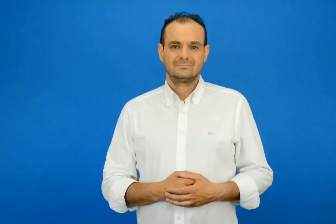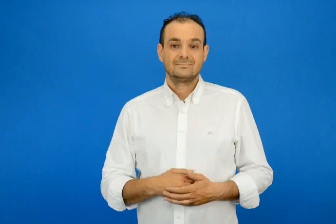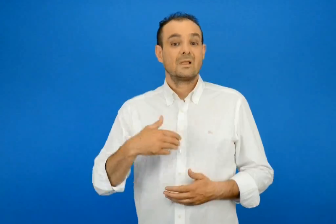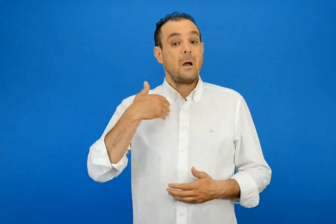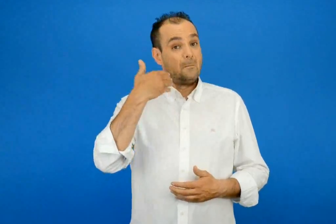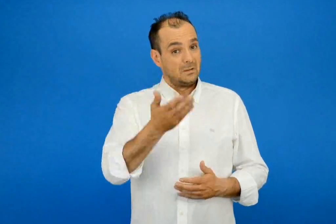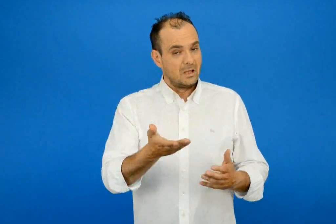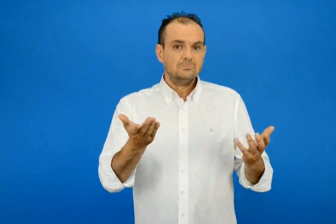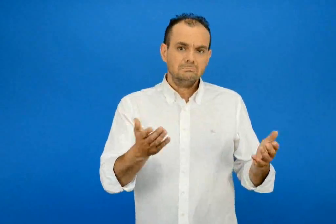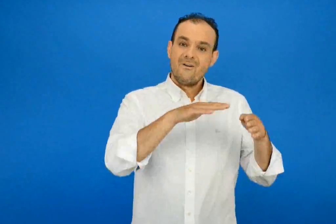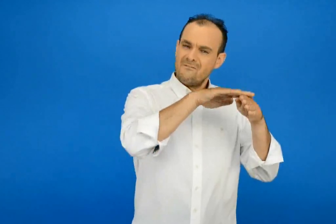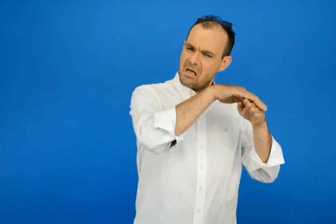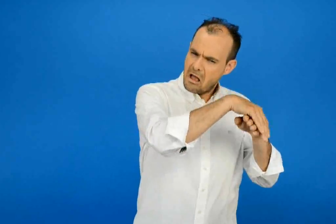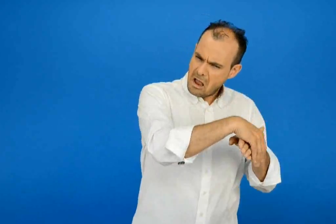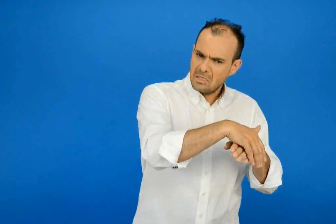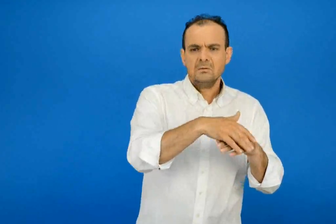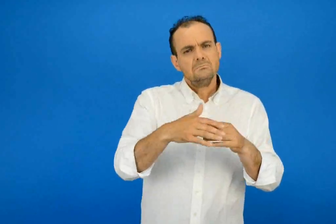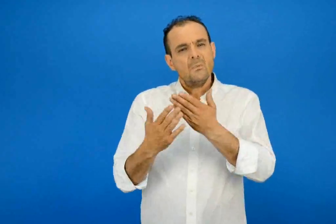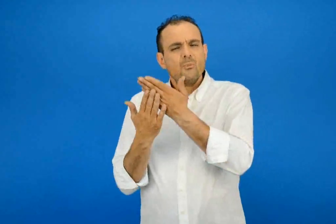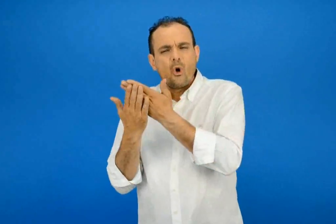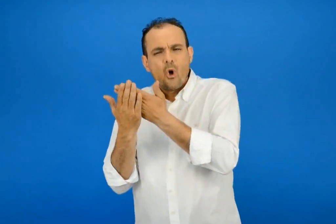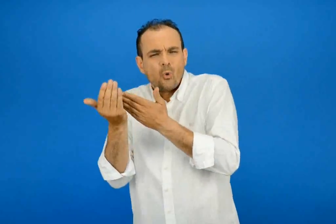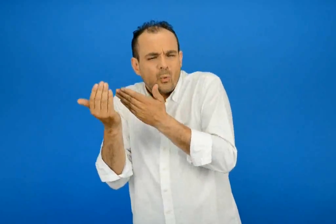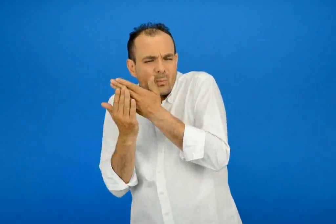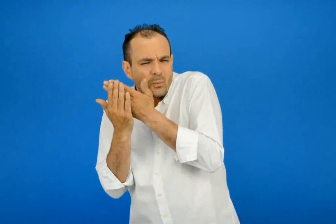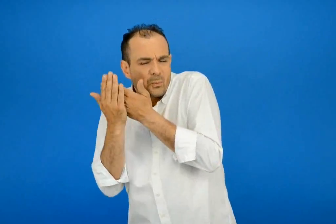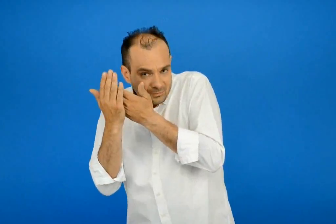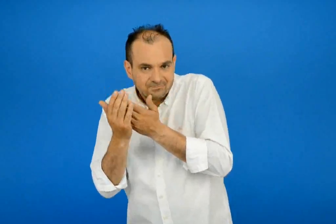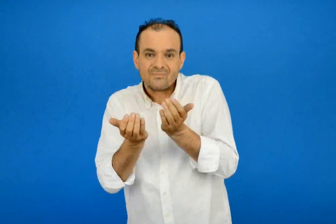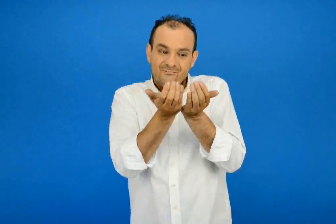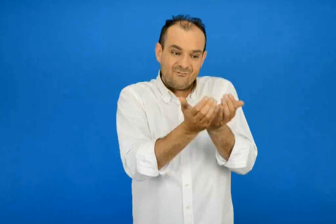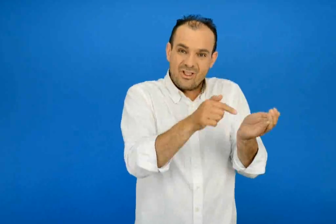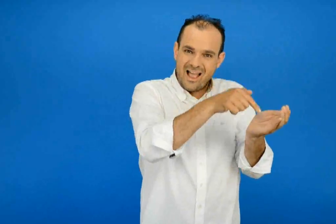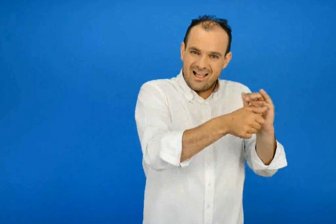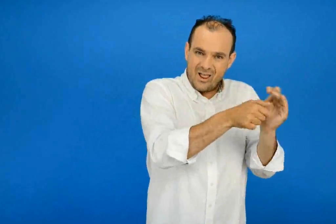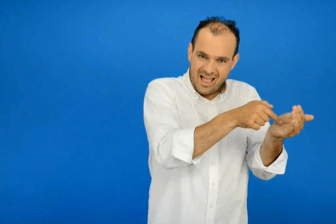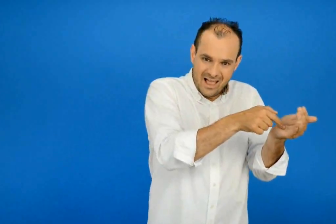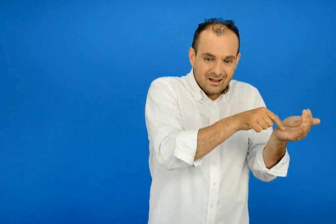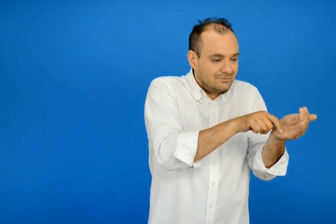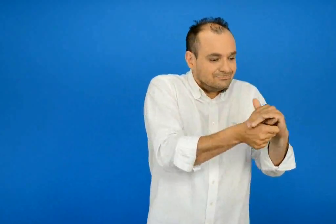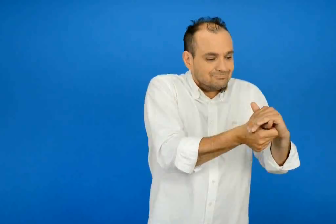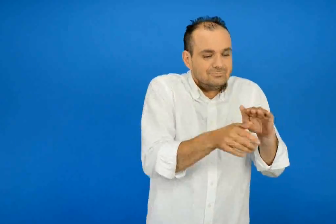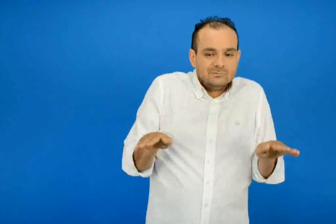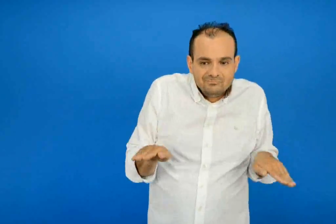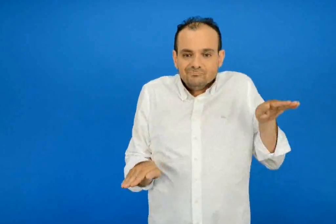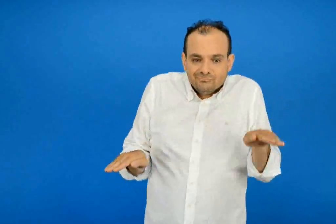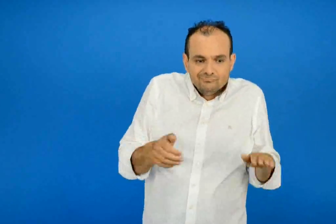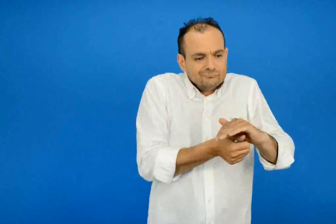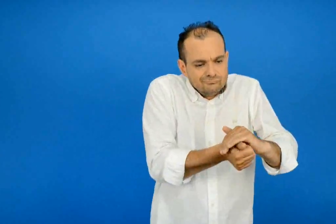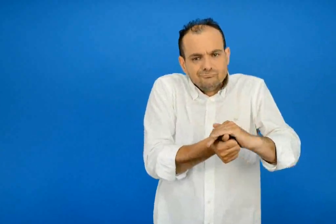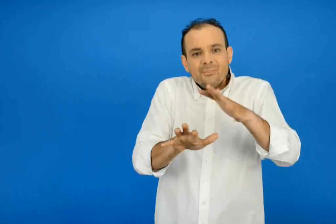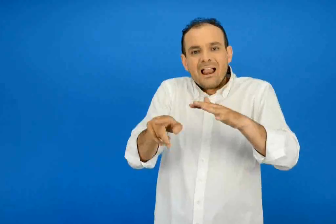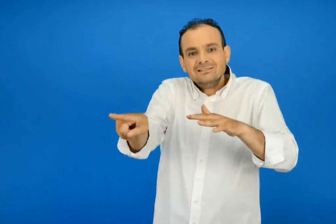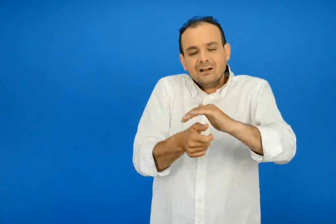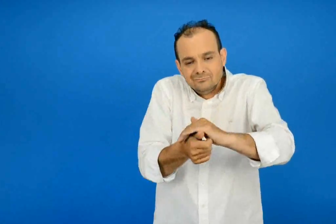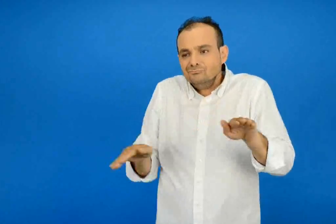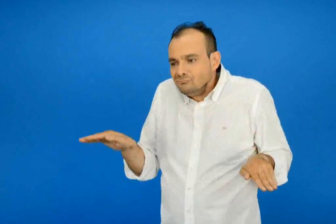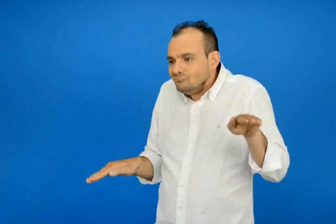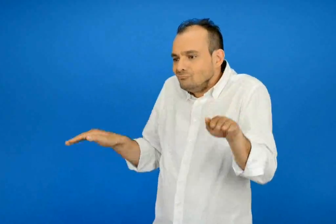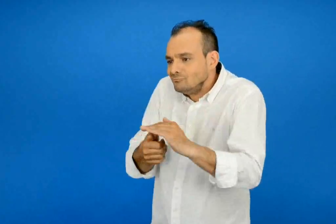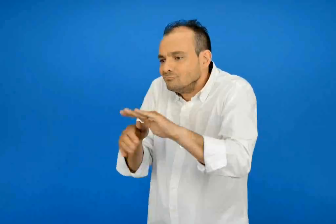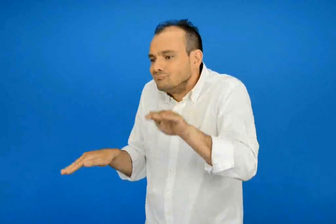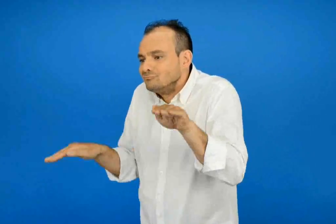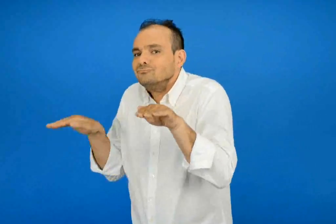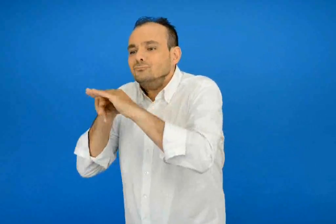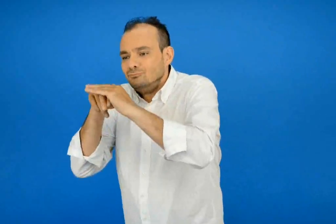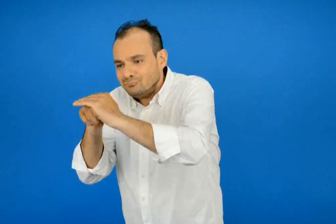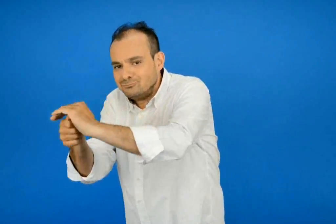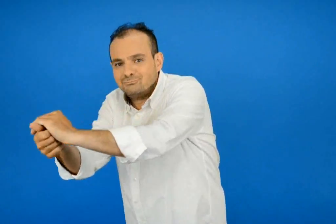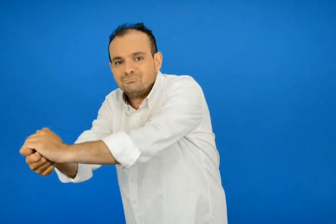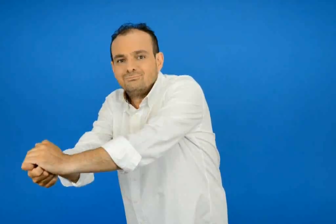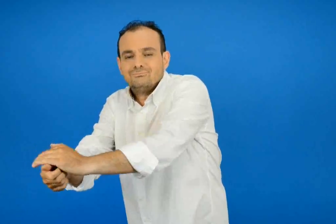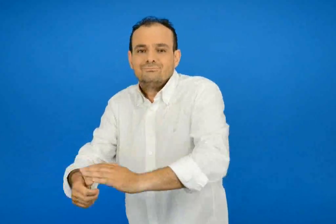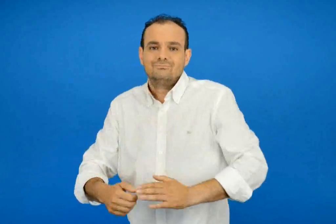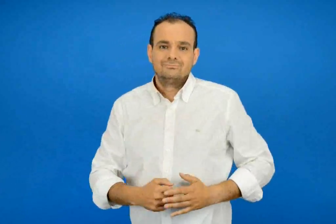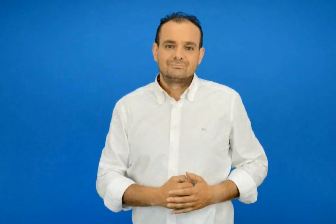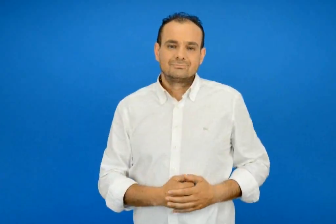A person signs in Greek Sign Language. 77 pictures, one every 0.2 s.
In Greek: μετά κάποιό βραδύ η νωρίς το πρωί αφήνουν τη φωλιά και κατευθύνονται προς τη θάλασσα
